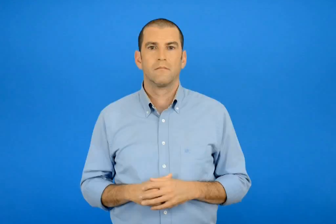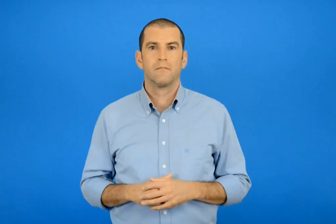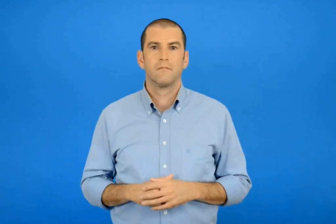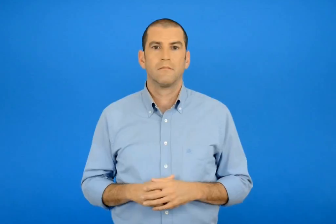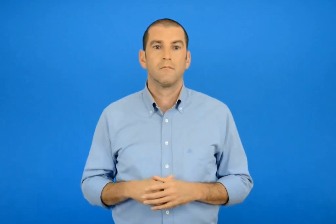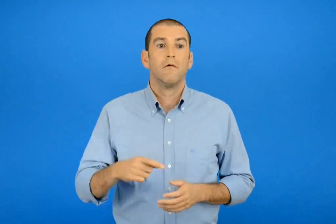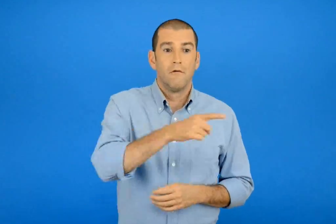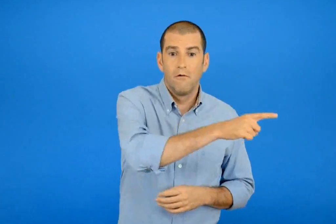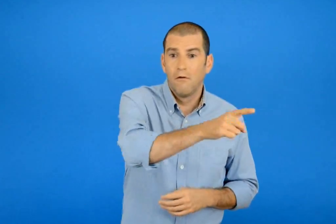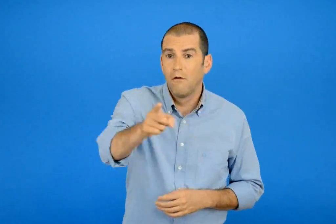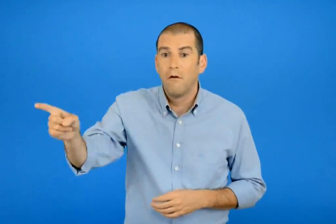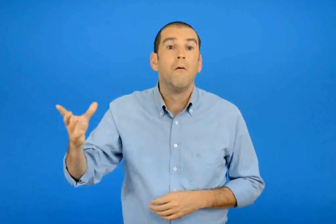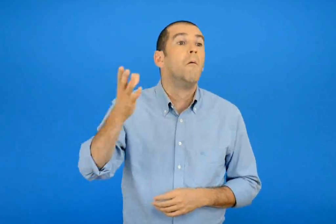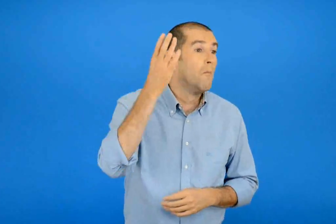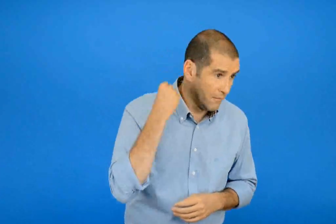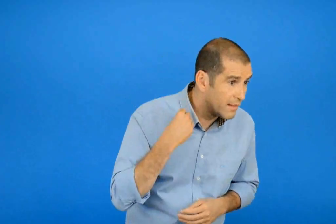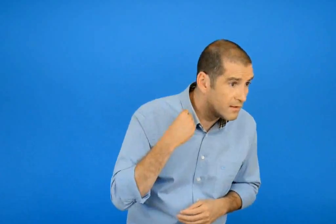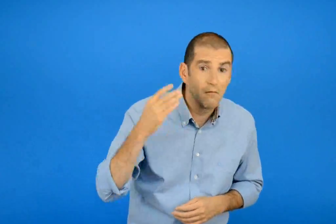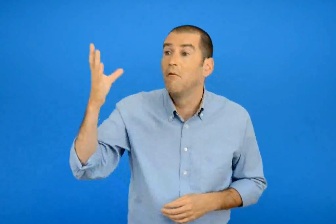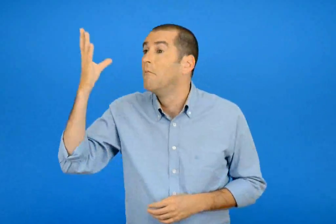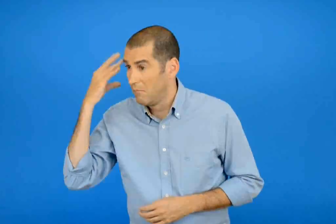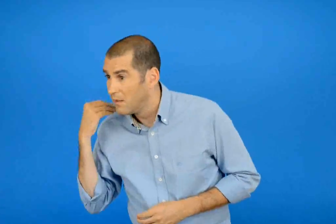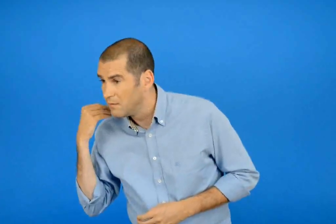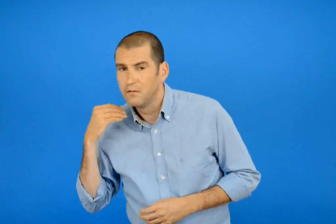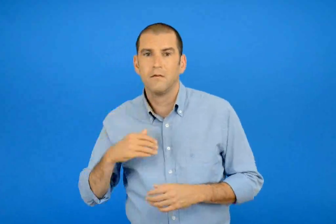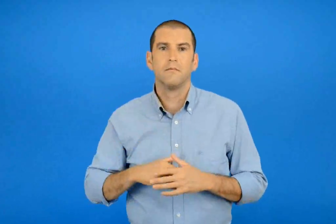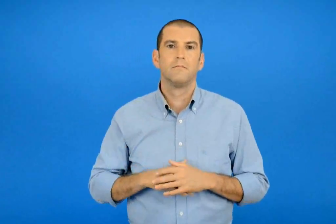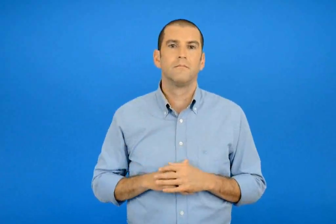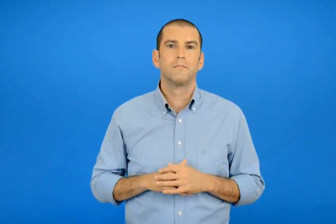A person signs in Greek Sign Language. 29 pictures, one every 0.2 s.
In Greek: ακούσατε ακούσατε
